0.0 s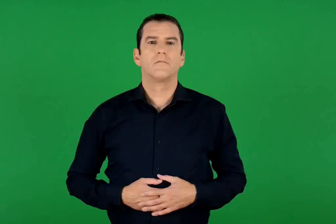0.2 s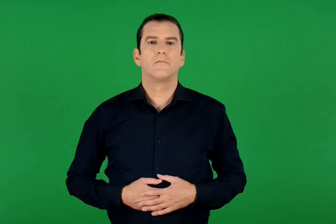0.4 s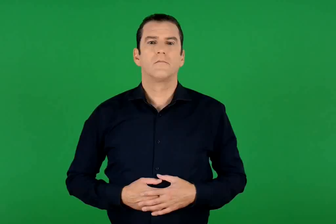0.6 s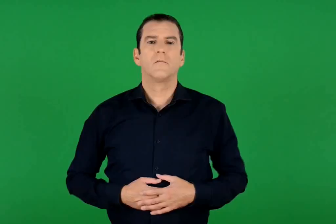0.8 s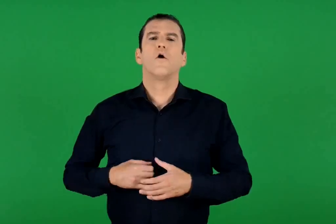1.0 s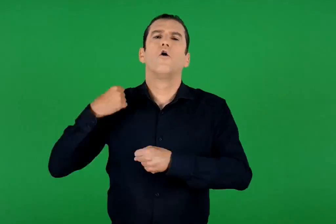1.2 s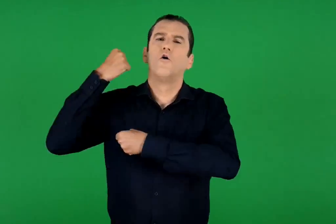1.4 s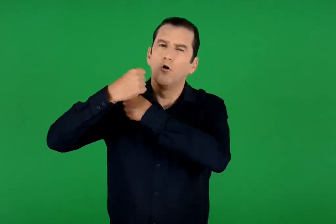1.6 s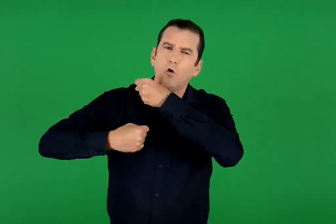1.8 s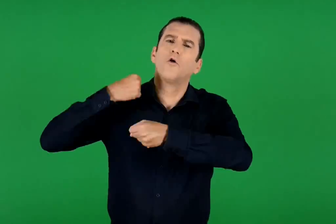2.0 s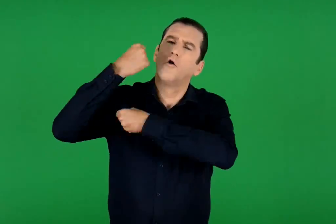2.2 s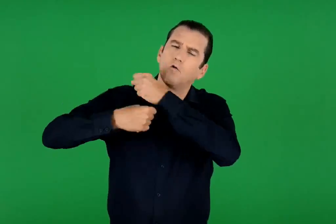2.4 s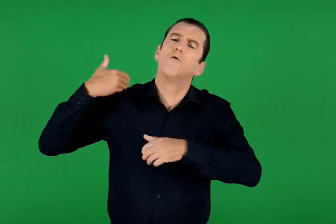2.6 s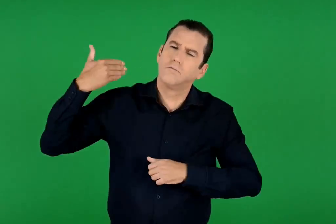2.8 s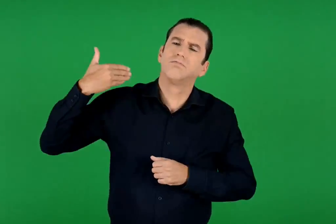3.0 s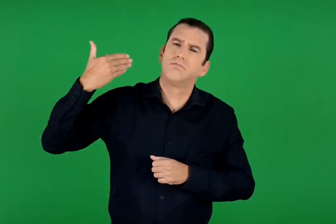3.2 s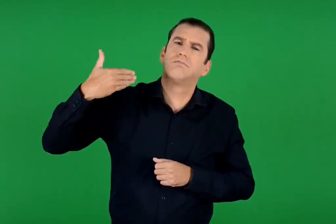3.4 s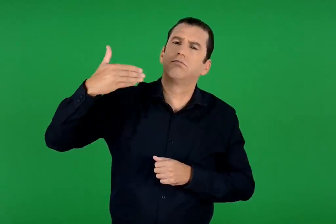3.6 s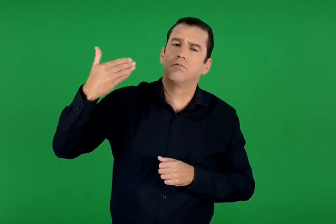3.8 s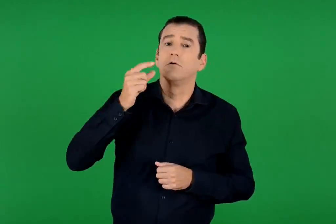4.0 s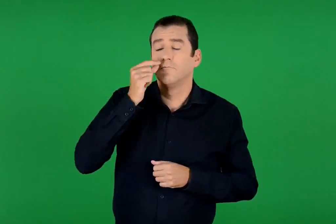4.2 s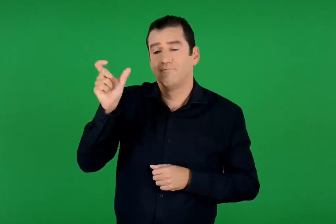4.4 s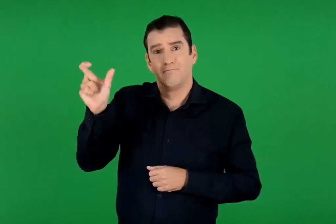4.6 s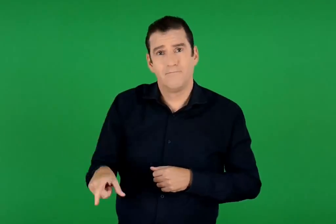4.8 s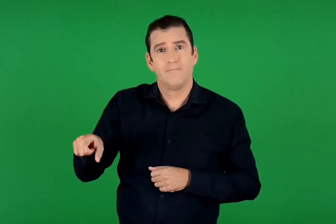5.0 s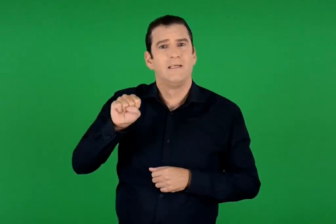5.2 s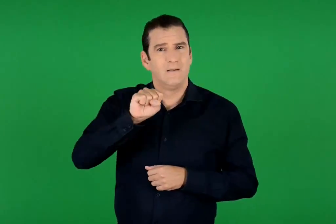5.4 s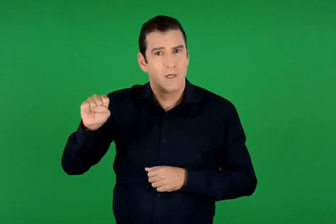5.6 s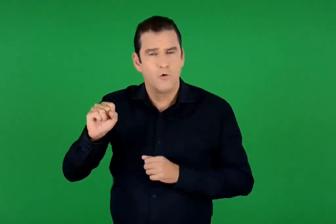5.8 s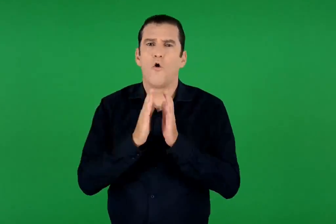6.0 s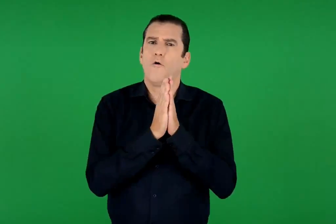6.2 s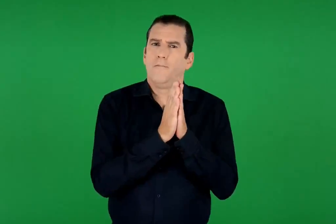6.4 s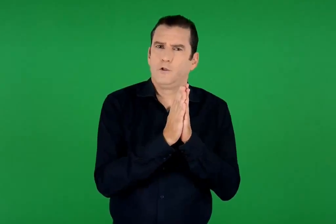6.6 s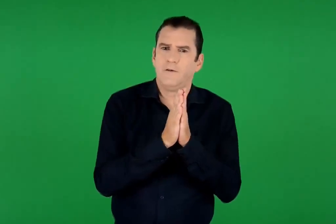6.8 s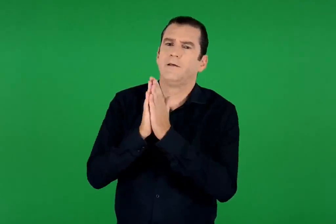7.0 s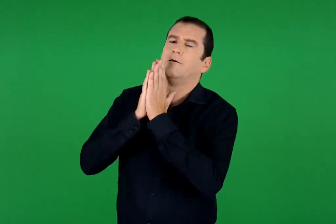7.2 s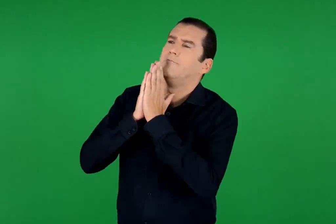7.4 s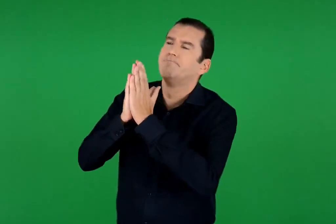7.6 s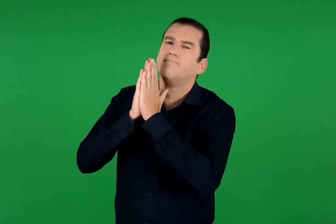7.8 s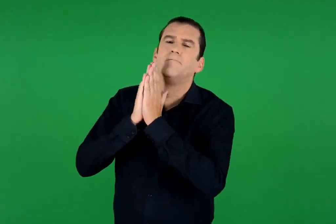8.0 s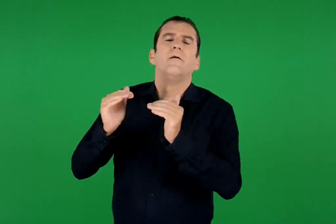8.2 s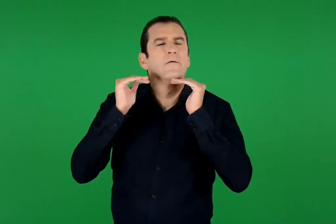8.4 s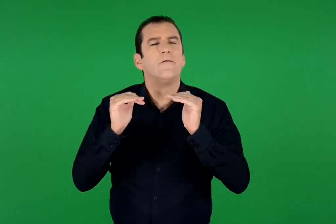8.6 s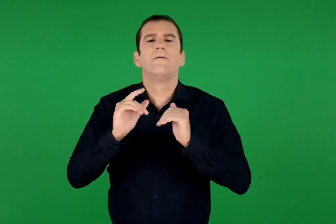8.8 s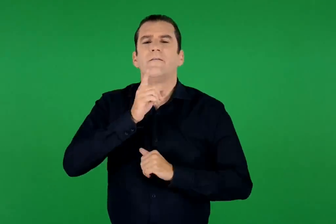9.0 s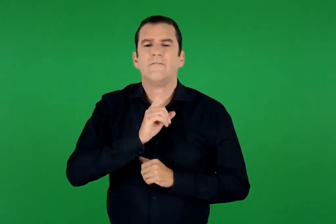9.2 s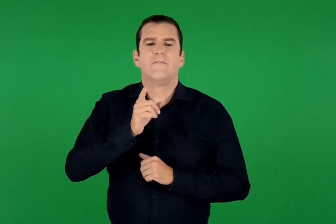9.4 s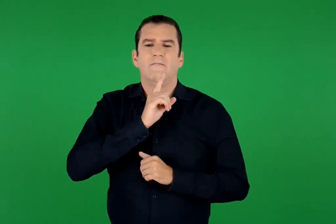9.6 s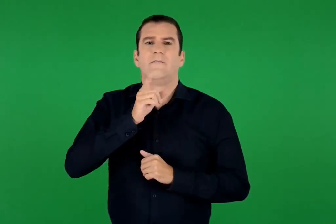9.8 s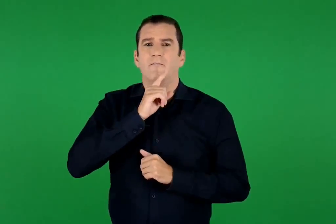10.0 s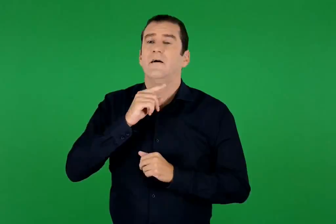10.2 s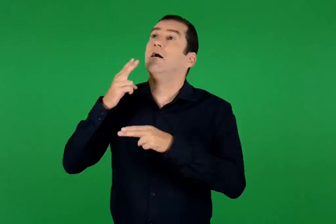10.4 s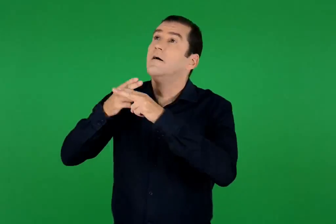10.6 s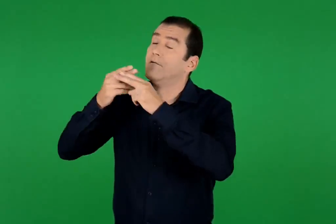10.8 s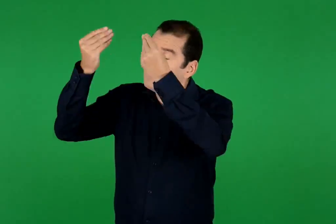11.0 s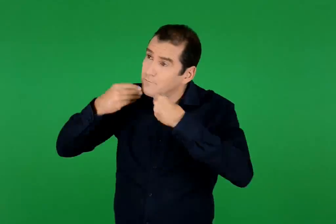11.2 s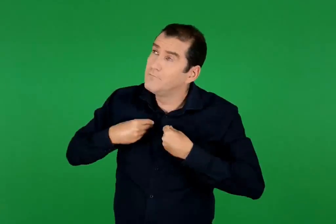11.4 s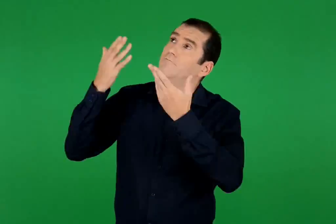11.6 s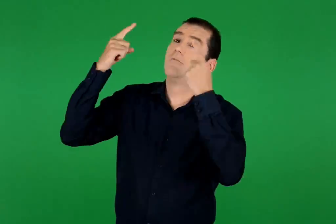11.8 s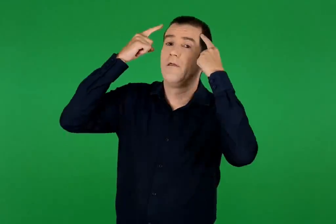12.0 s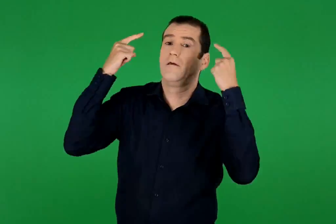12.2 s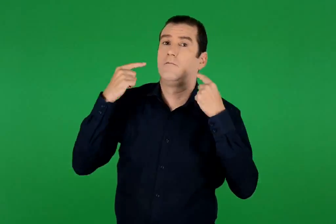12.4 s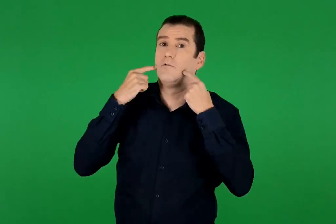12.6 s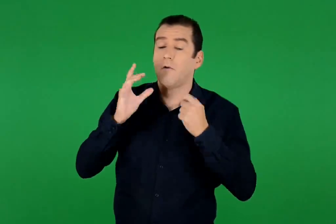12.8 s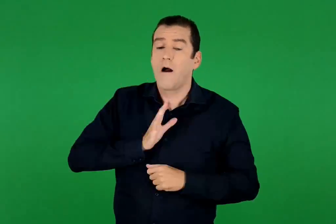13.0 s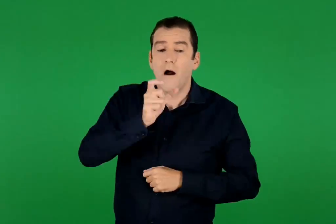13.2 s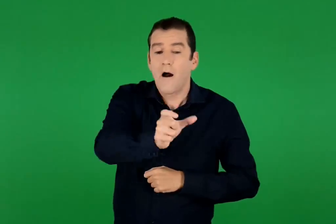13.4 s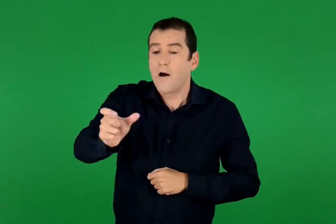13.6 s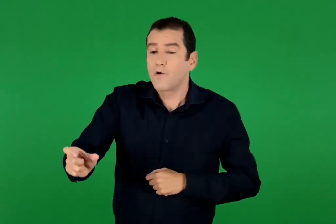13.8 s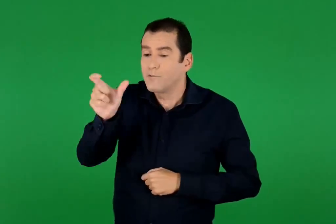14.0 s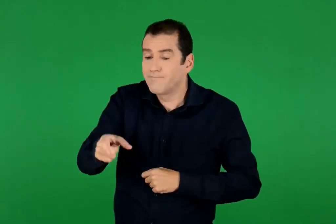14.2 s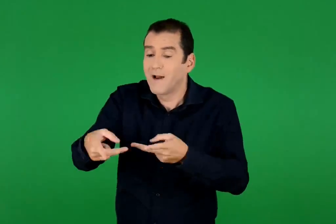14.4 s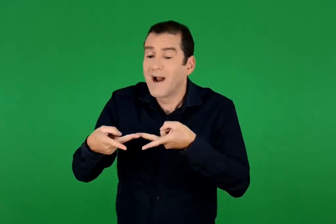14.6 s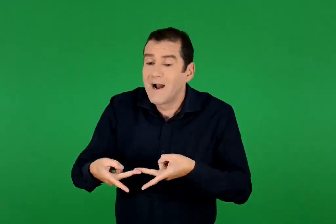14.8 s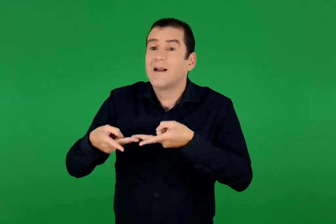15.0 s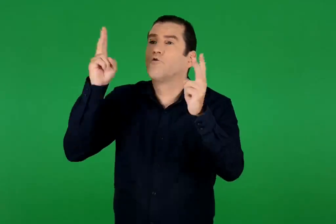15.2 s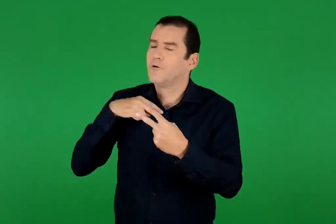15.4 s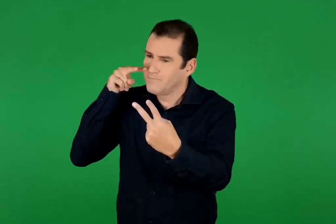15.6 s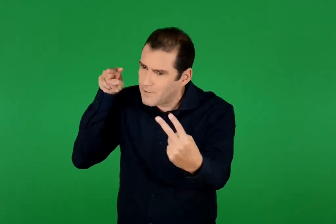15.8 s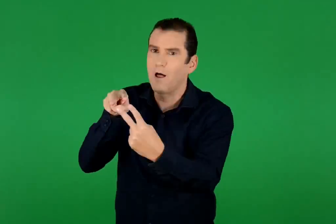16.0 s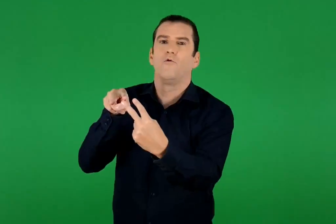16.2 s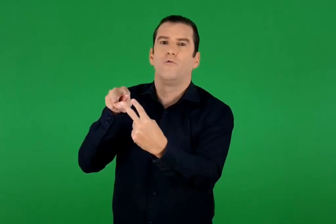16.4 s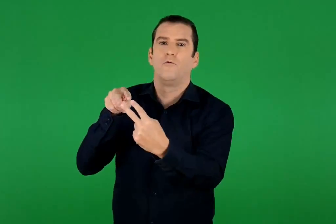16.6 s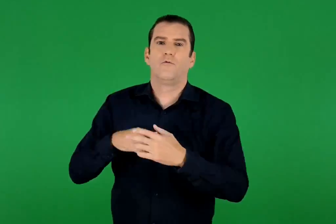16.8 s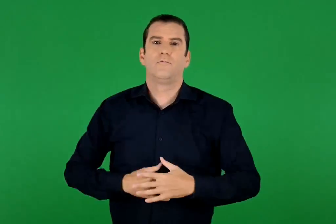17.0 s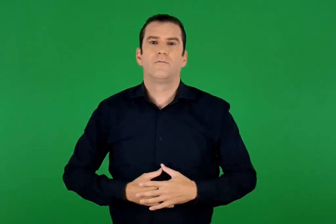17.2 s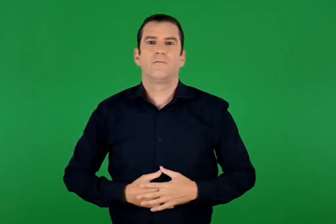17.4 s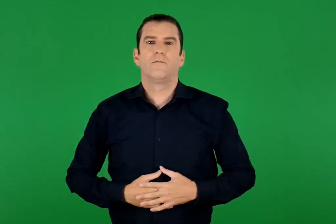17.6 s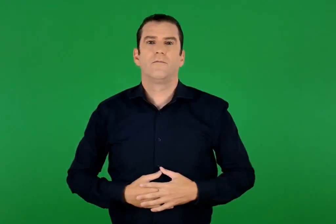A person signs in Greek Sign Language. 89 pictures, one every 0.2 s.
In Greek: τα χρόνια περνούσαν κι η προσευχή του συμεών και η παράκλησή του ήταν ίδια πάντα αξίωσέ με , θεέ μου , να δω τον λυτρωτή των ανθρώπων
